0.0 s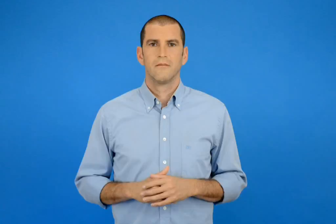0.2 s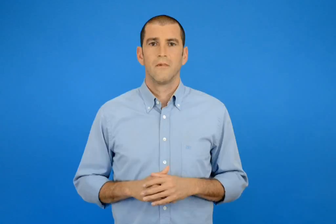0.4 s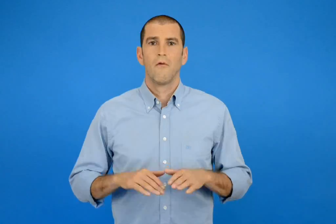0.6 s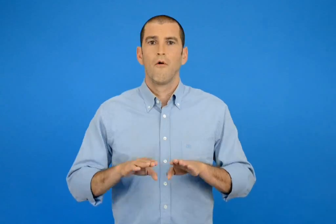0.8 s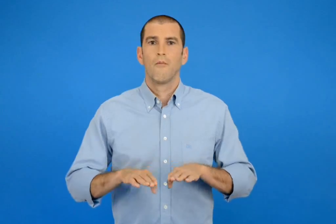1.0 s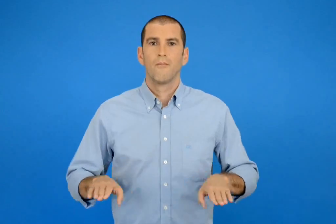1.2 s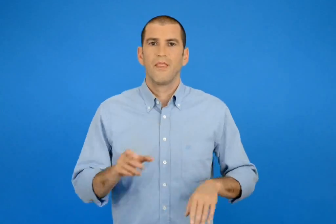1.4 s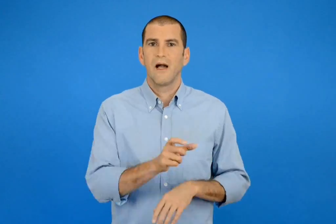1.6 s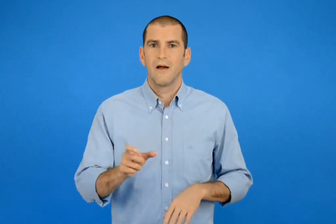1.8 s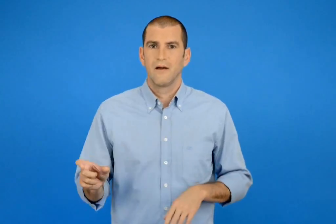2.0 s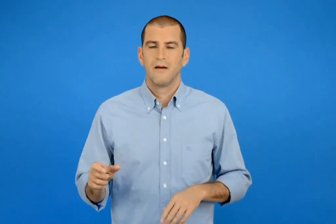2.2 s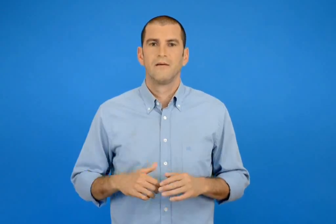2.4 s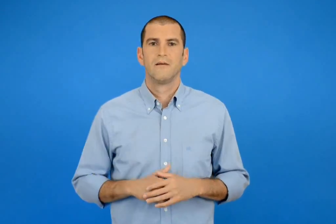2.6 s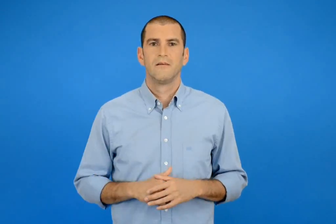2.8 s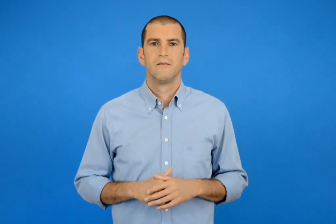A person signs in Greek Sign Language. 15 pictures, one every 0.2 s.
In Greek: παιδιά
